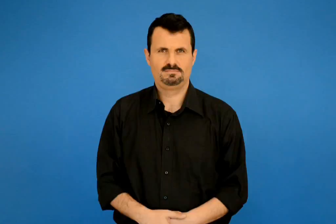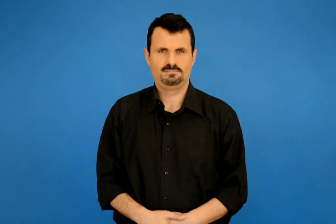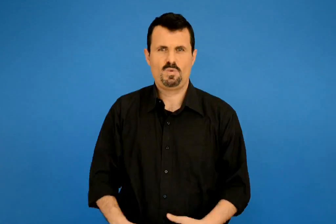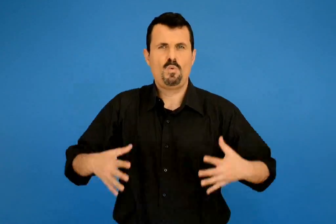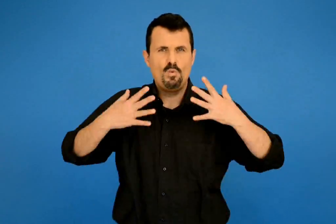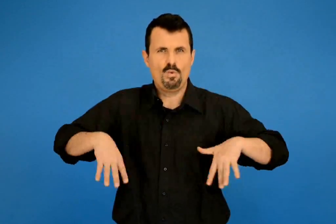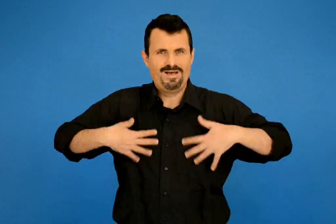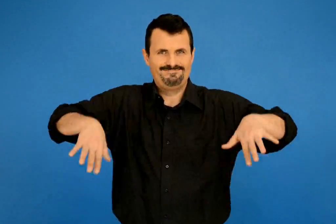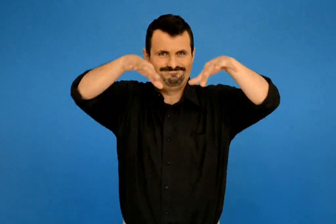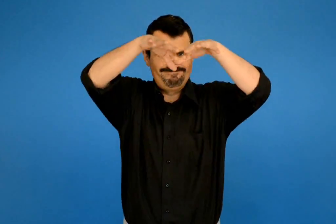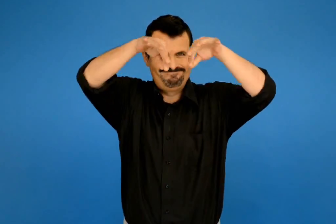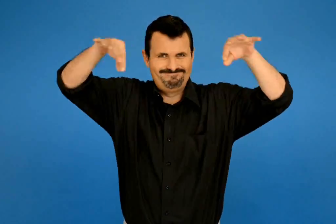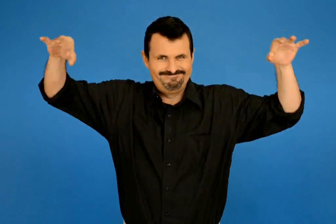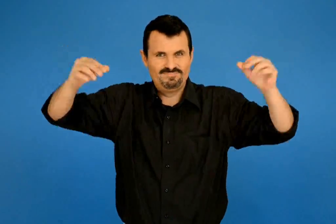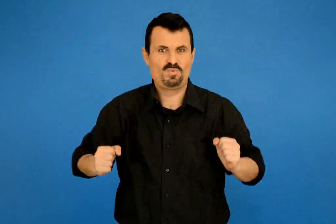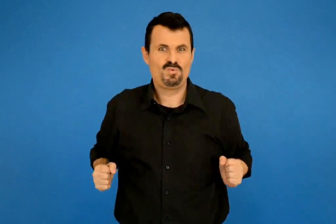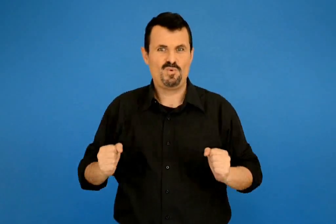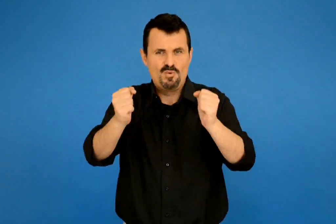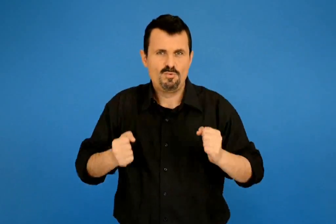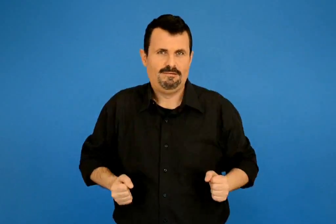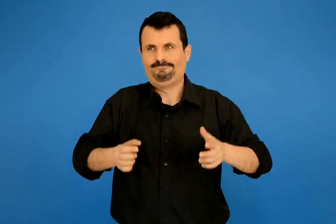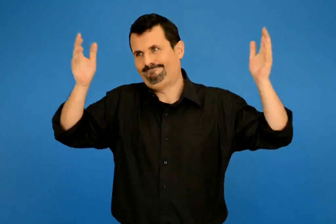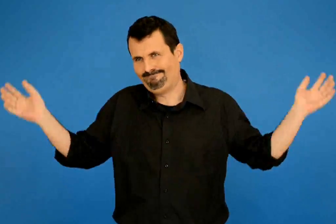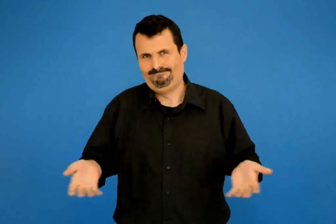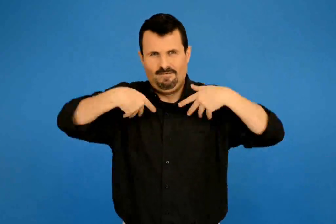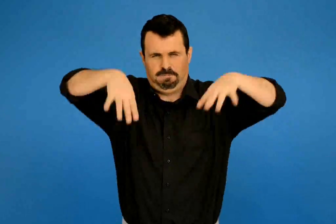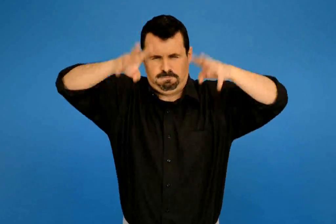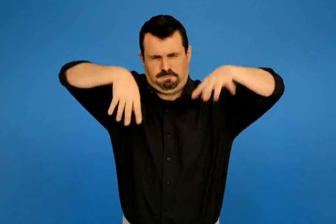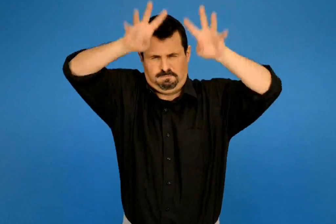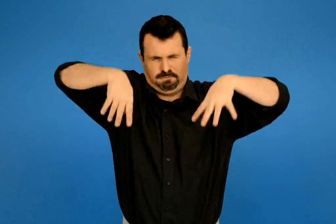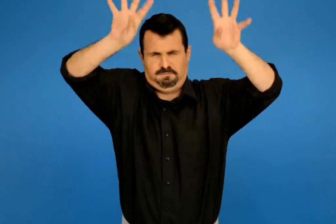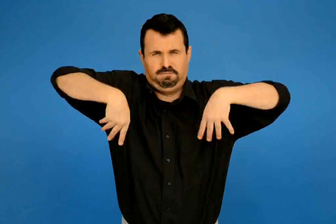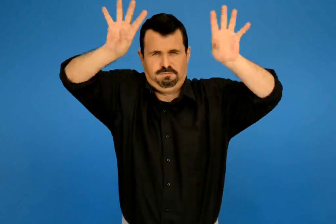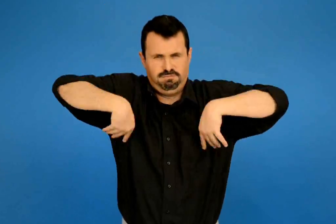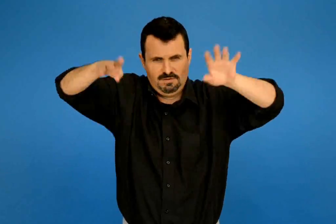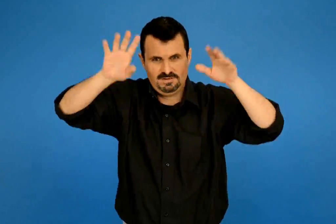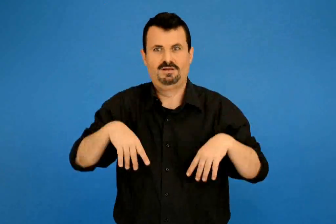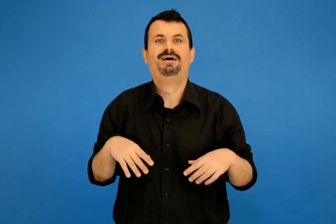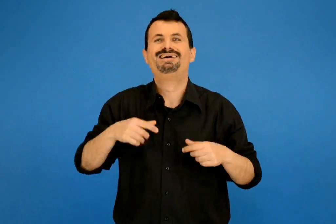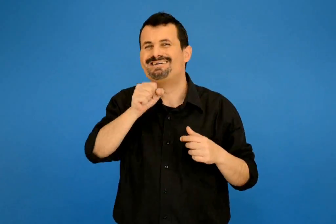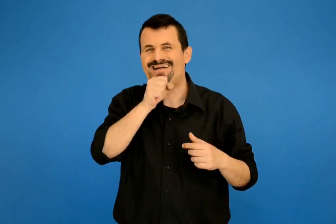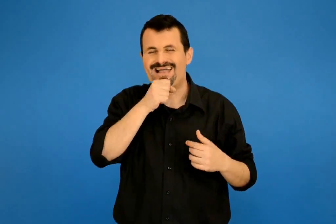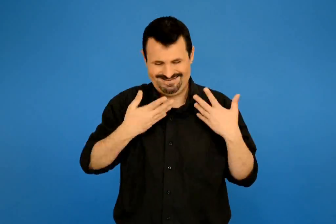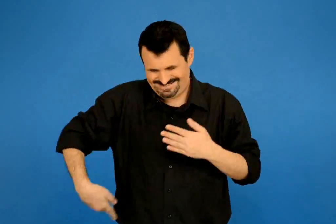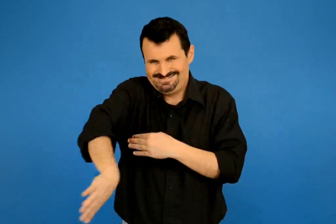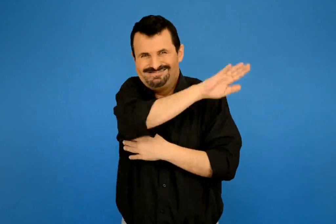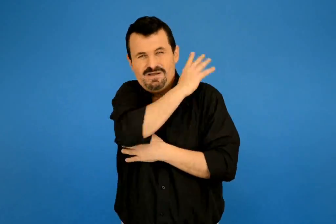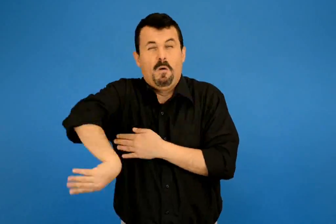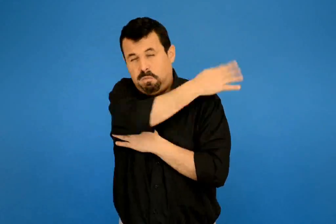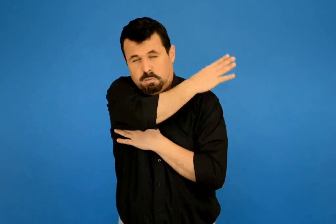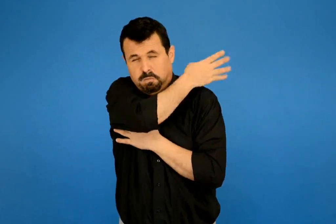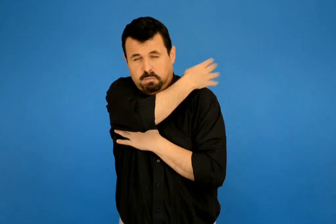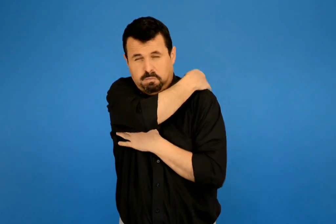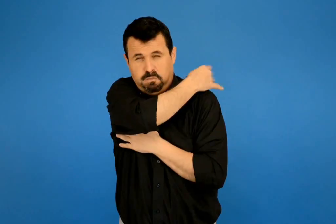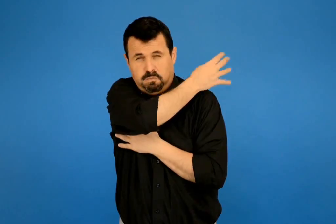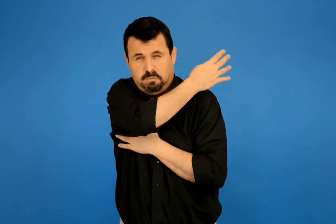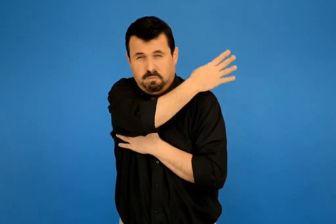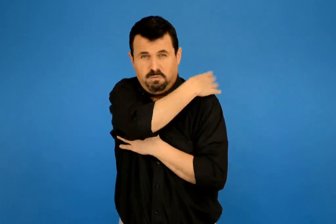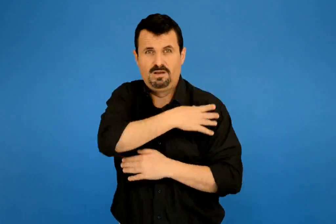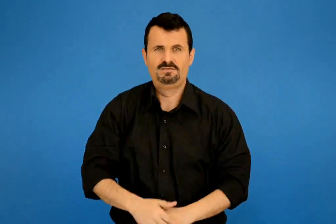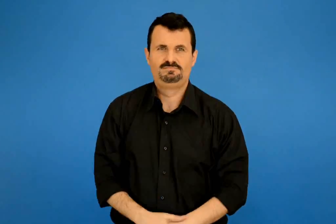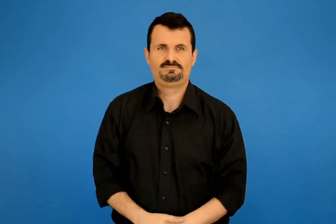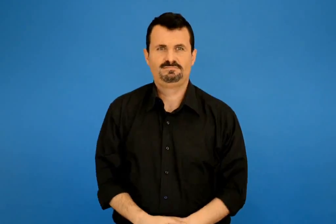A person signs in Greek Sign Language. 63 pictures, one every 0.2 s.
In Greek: τα ρούχα τα απλωμένα κούνια μπελά φτερούγισε το σάλι της γιαγιάς
